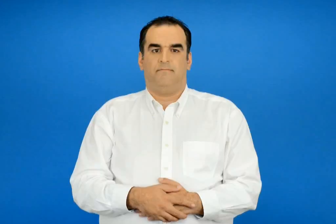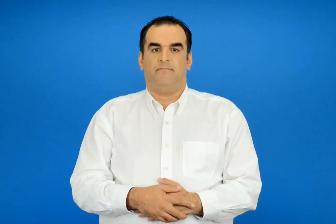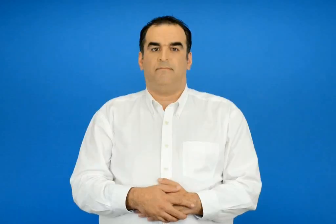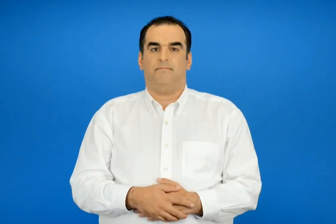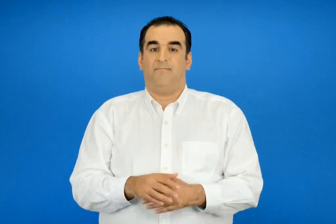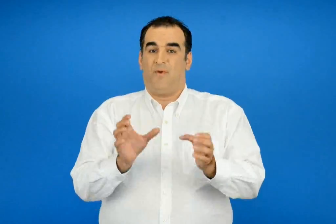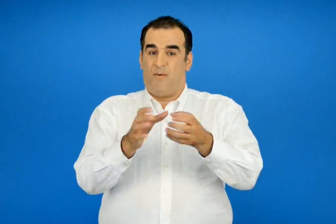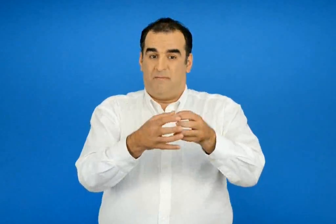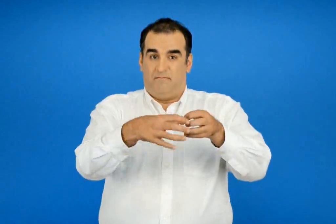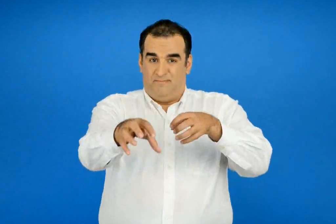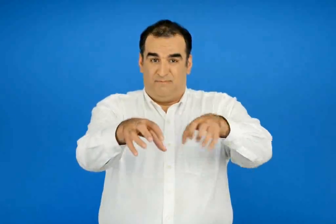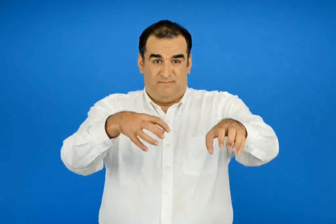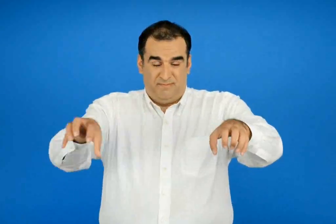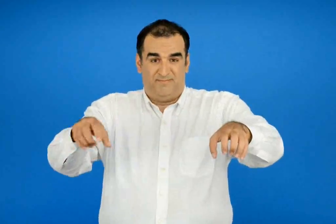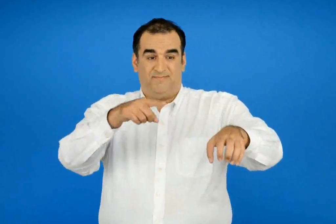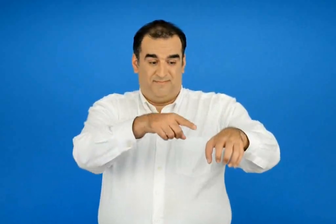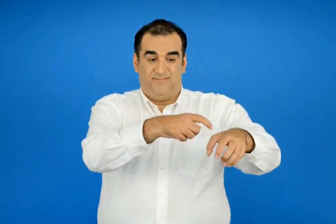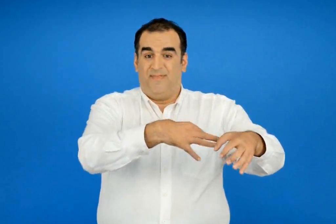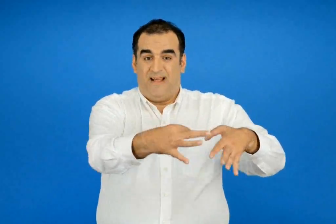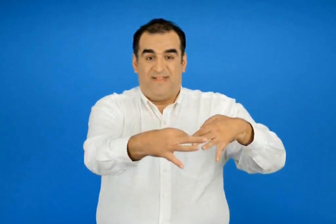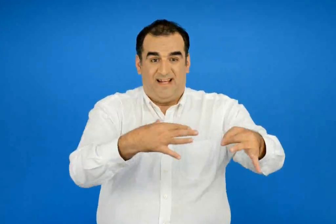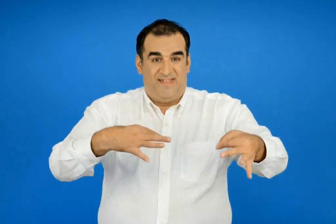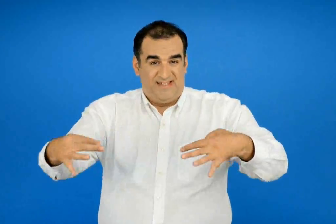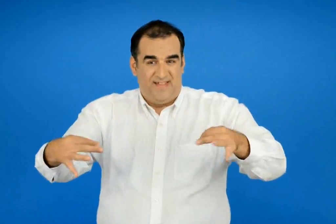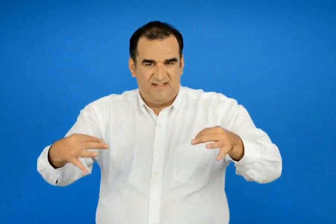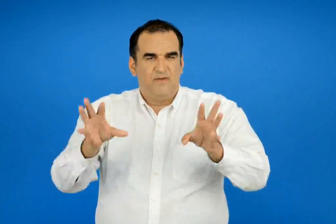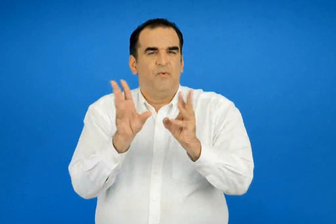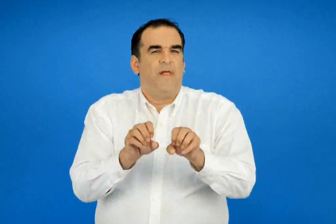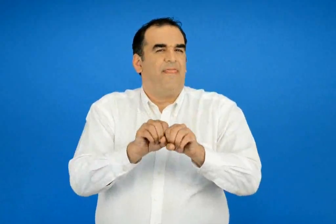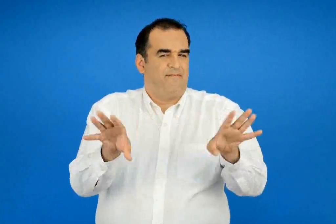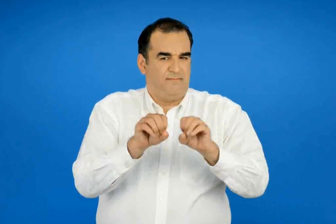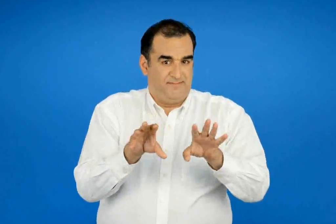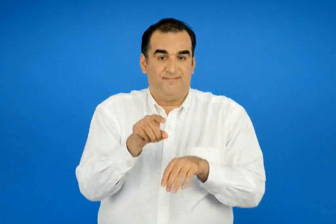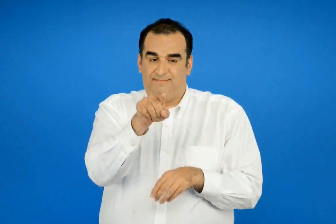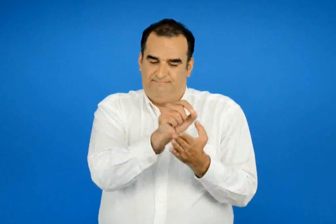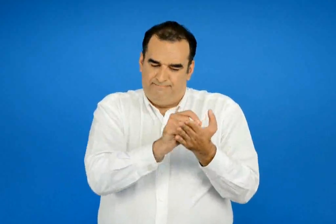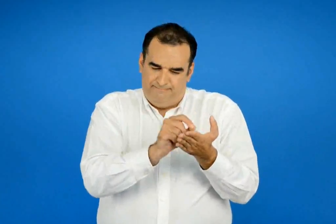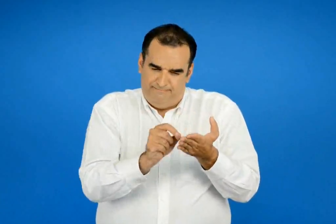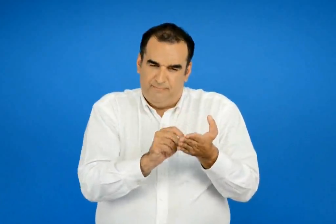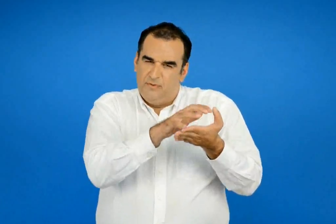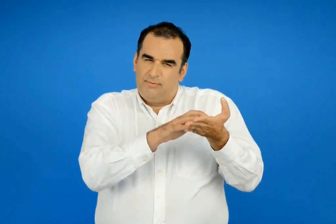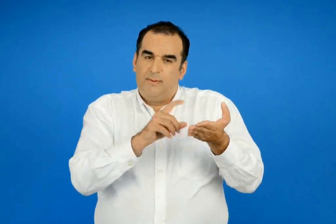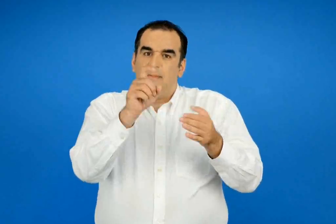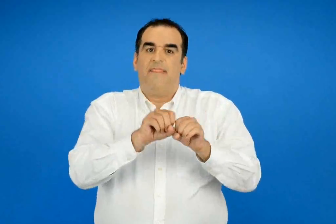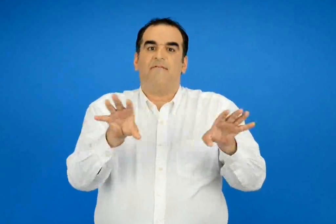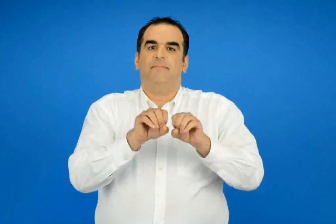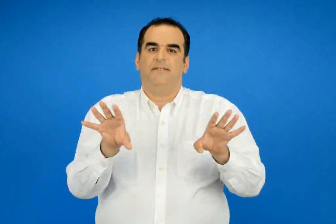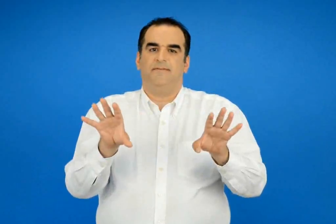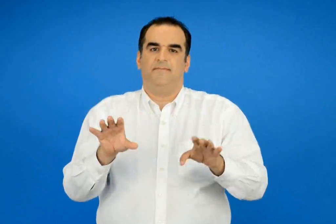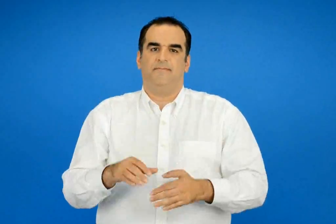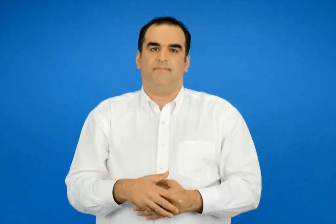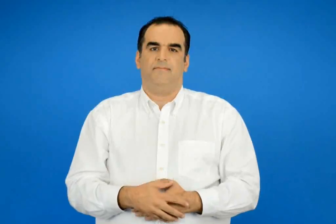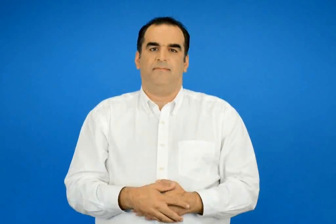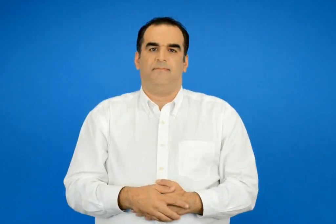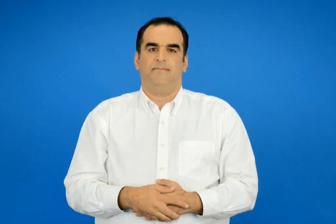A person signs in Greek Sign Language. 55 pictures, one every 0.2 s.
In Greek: έπειτα χωριστείτε σε ομάδες διαλέξτε κάτι που θα θέλατε να διαφημίσετε και φτιάξτε μια διαφήμιση
